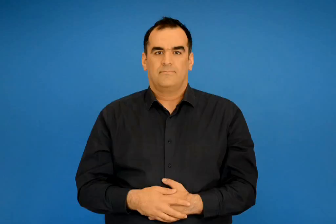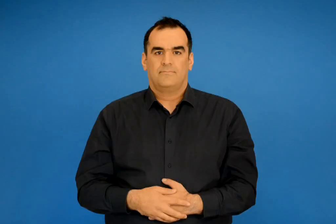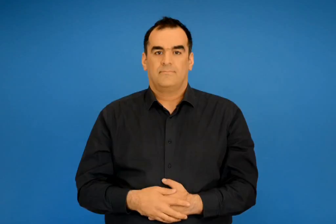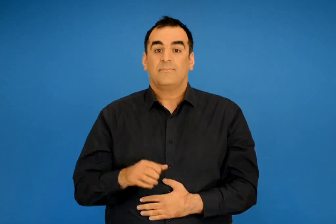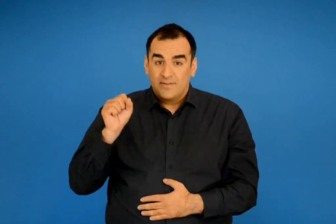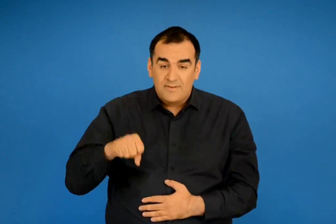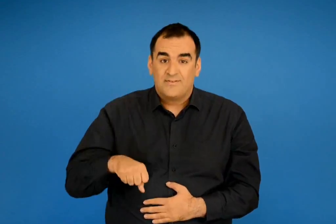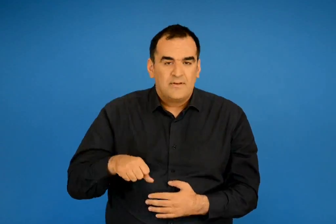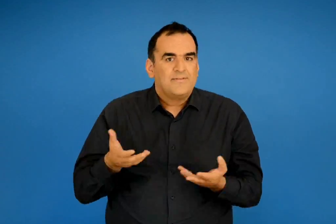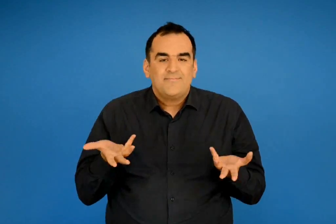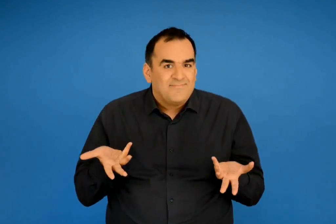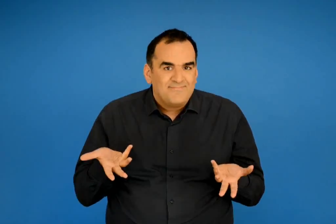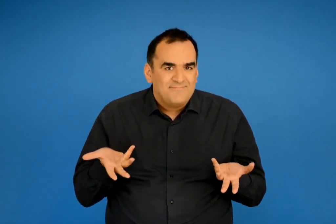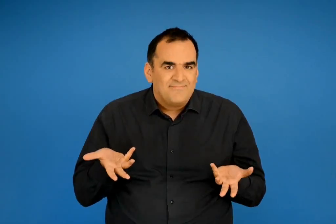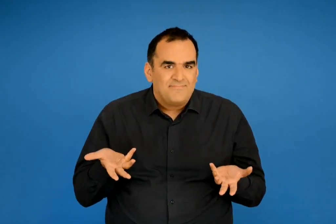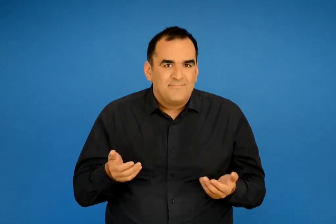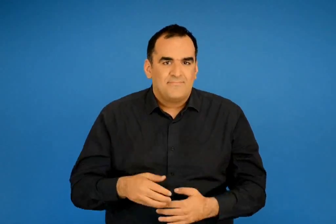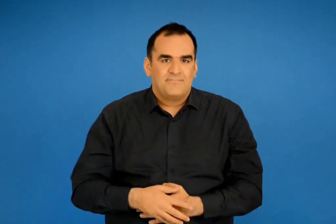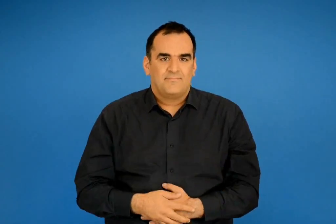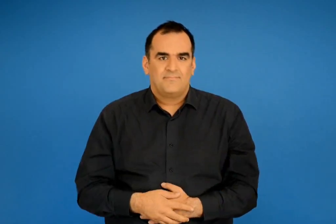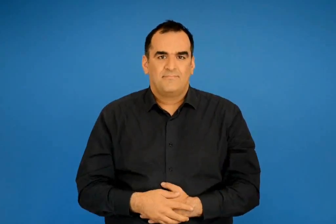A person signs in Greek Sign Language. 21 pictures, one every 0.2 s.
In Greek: ναι αλλά
